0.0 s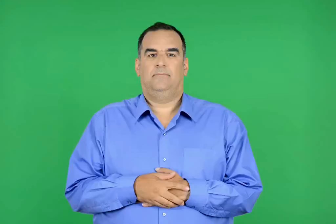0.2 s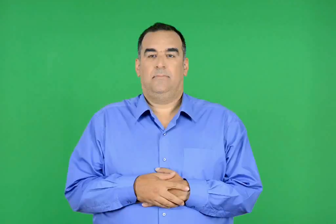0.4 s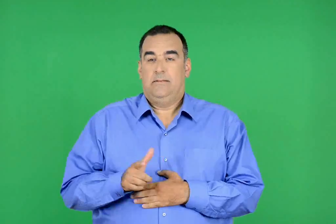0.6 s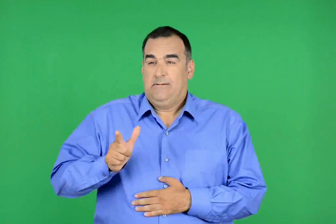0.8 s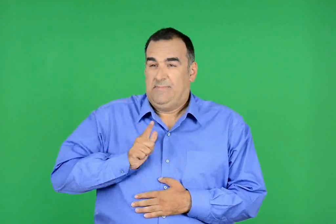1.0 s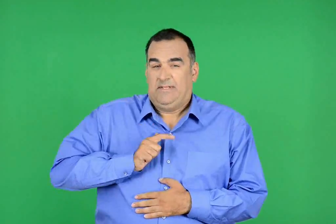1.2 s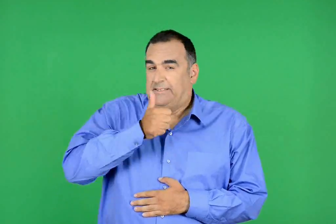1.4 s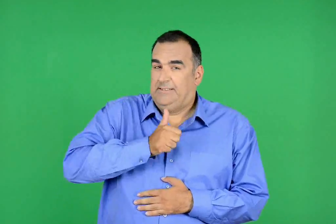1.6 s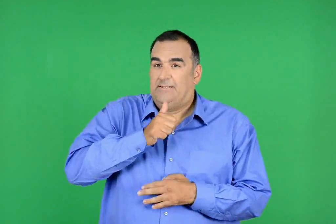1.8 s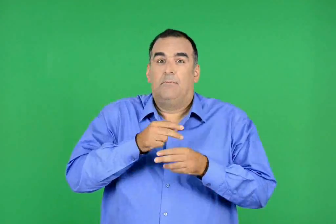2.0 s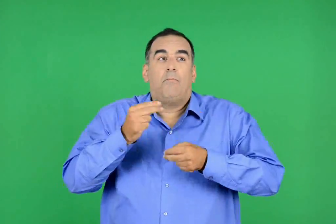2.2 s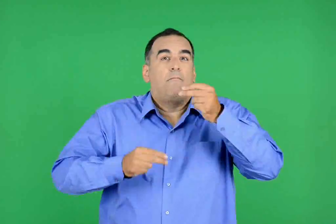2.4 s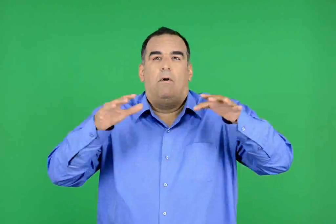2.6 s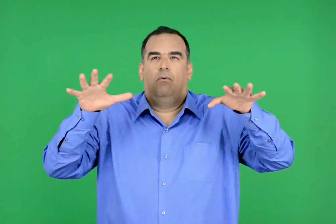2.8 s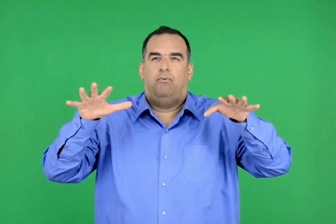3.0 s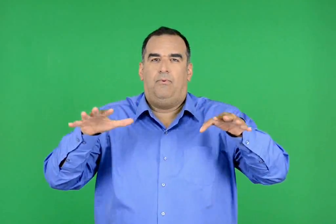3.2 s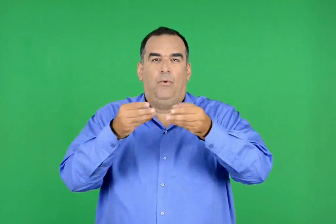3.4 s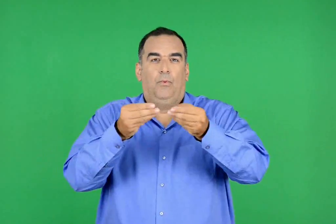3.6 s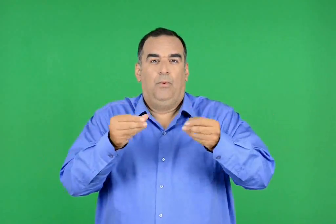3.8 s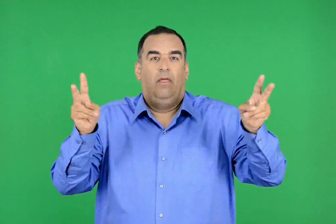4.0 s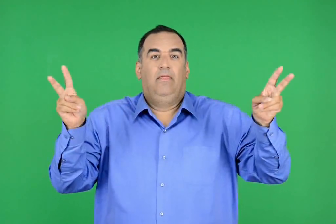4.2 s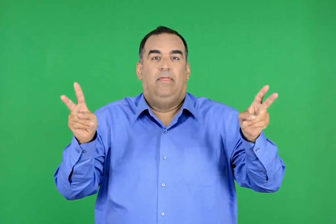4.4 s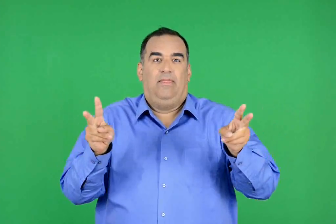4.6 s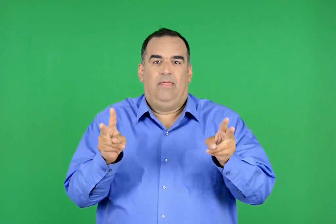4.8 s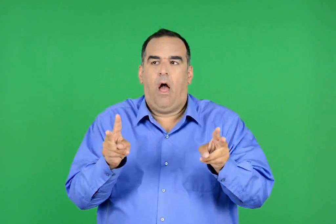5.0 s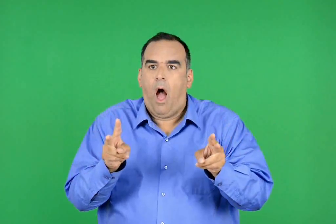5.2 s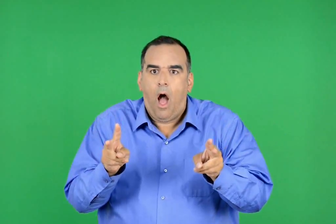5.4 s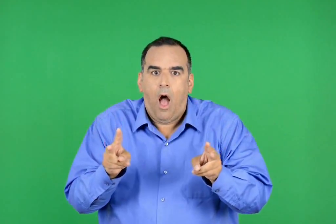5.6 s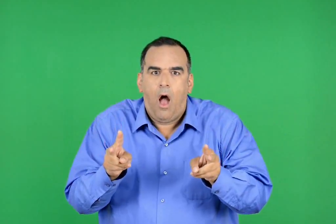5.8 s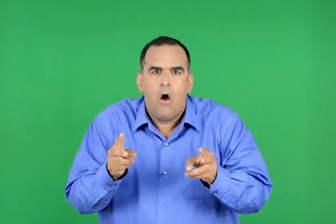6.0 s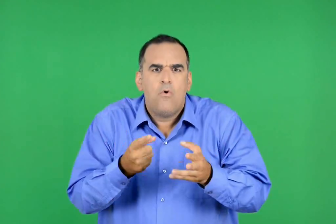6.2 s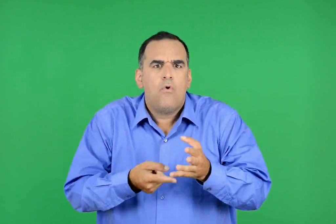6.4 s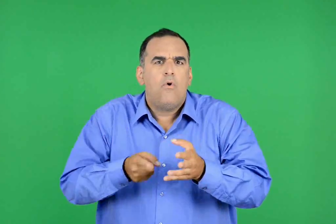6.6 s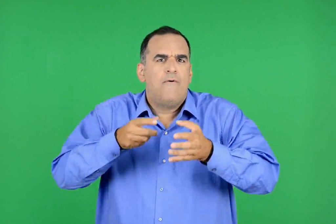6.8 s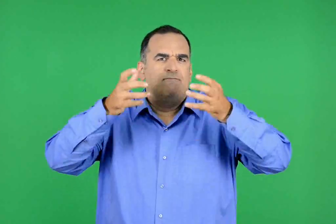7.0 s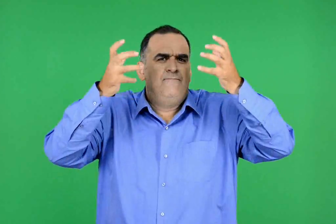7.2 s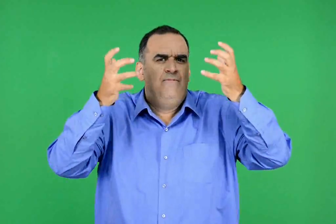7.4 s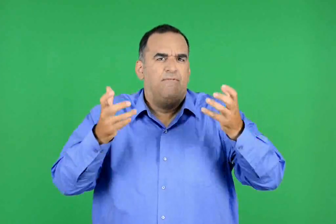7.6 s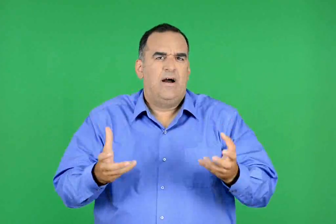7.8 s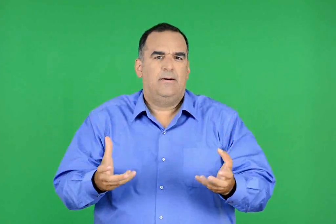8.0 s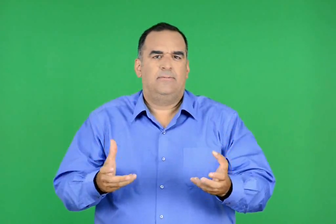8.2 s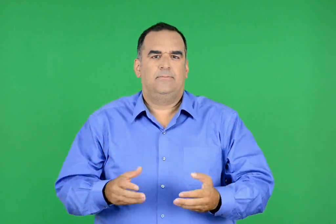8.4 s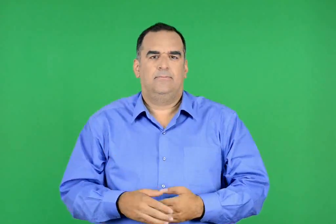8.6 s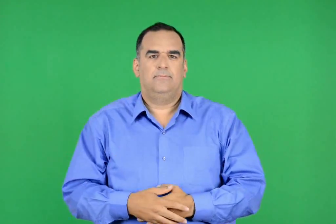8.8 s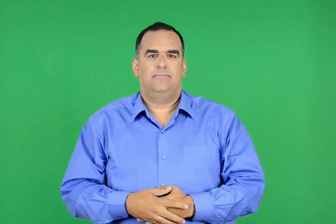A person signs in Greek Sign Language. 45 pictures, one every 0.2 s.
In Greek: περίμενε να ησυχάσουν τα πράγματα , αντί αυτού , χειροτέρευαν
